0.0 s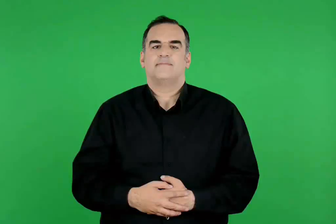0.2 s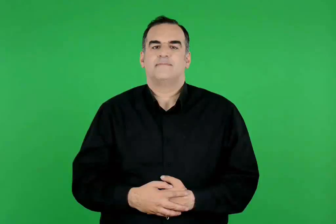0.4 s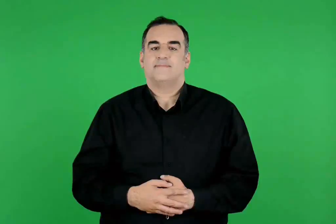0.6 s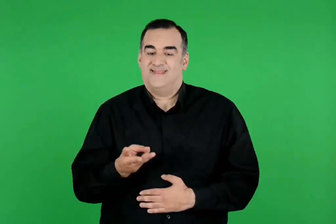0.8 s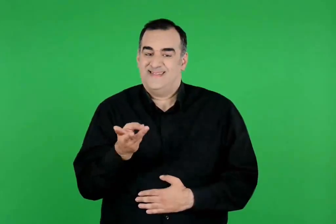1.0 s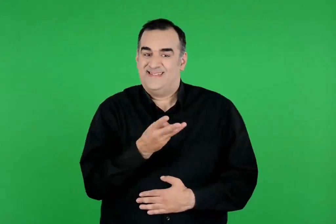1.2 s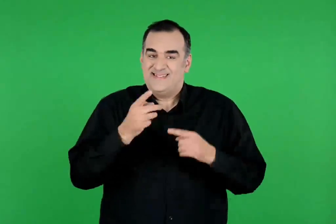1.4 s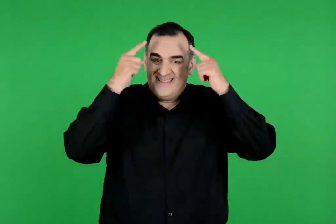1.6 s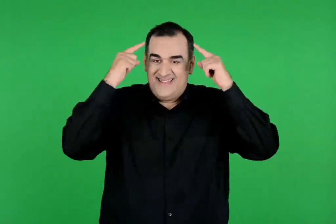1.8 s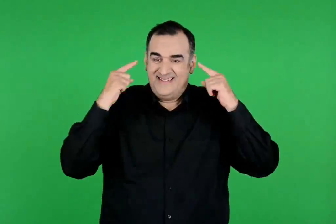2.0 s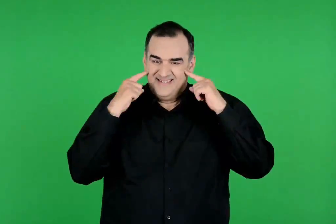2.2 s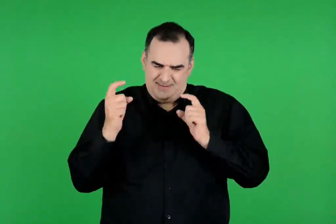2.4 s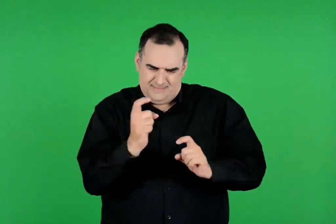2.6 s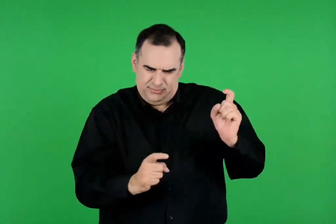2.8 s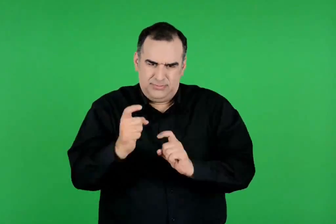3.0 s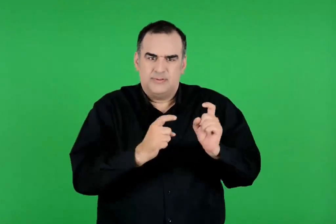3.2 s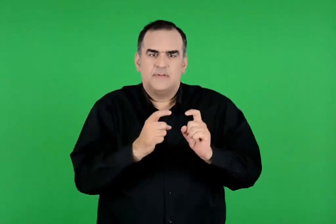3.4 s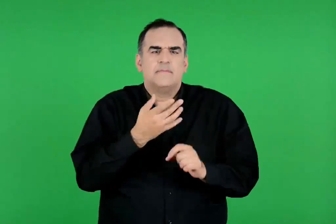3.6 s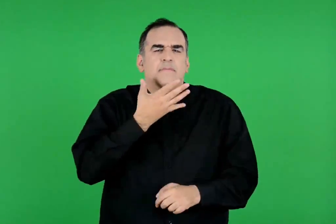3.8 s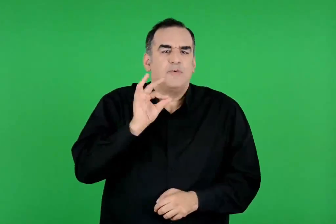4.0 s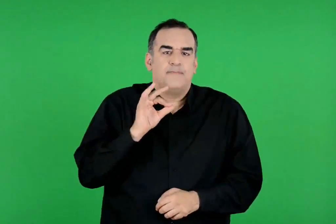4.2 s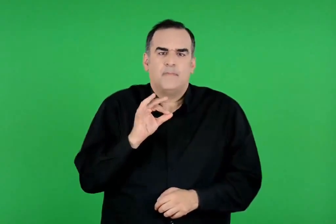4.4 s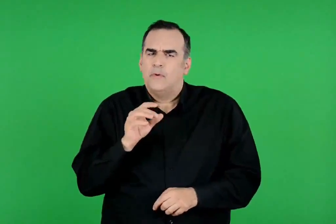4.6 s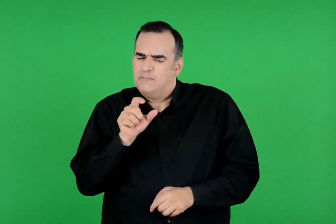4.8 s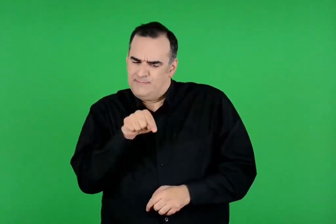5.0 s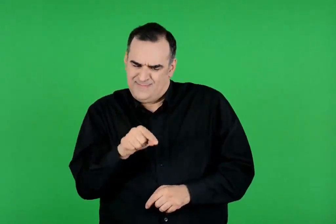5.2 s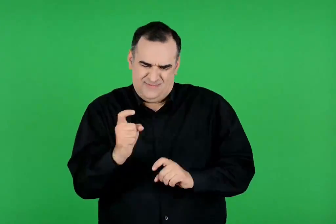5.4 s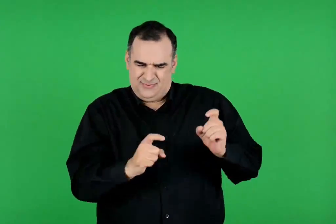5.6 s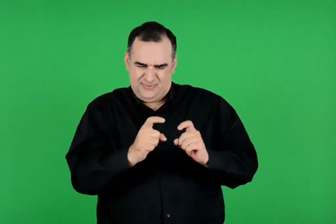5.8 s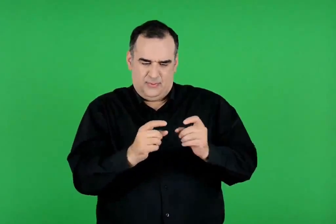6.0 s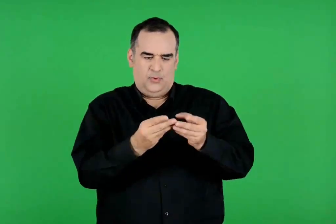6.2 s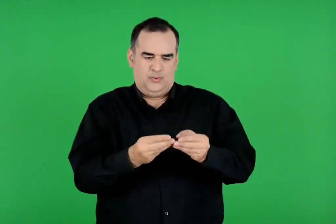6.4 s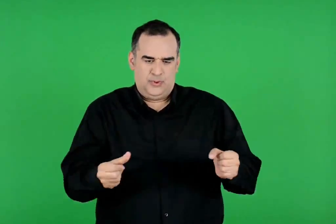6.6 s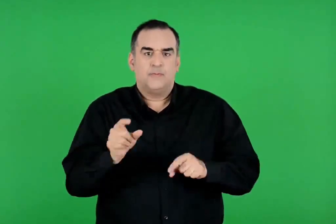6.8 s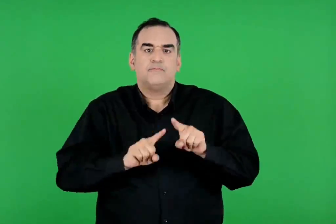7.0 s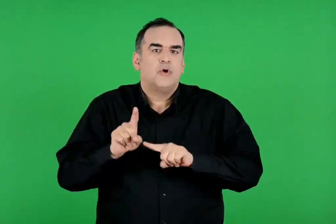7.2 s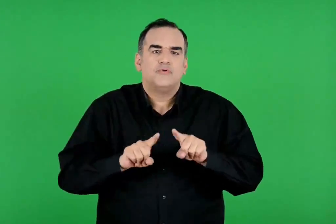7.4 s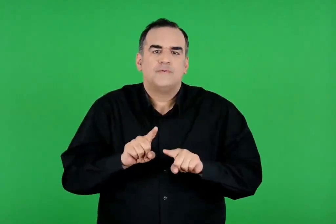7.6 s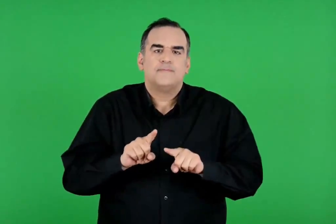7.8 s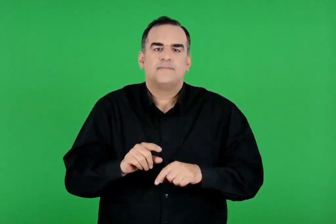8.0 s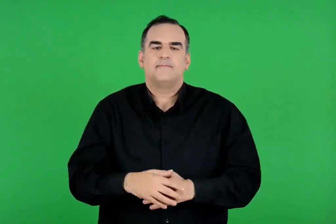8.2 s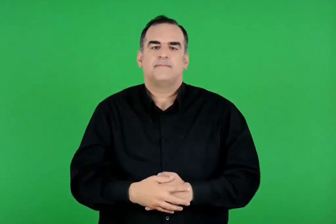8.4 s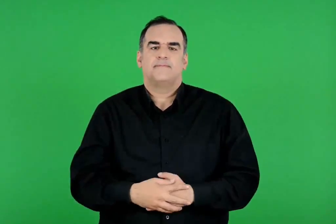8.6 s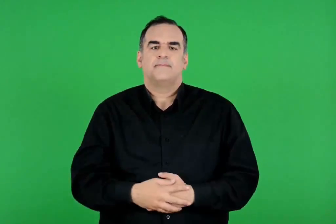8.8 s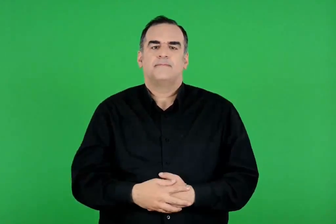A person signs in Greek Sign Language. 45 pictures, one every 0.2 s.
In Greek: γιατί οι τρεις θεές μάλωσαν μεταξύ τους ; ποιος έλυσε τη διαφορά τους ;
